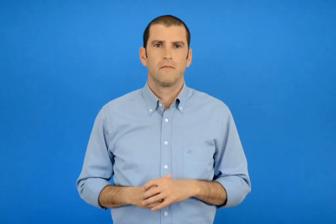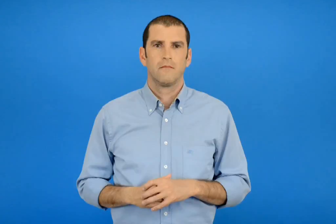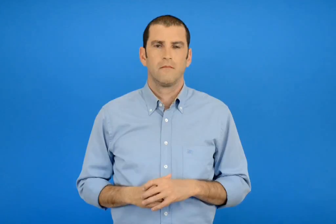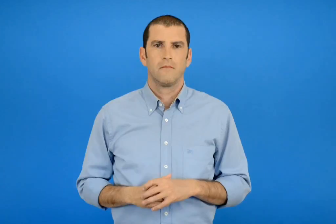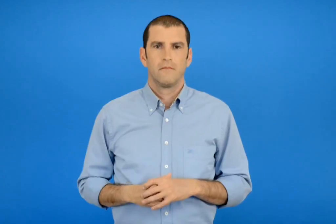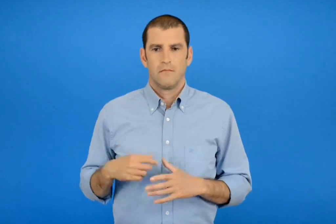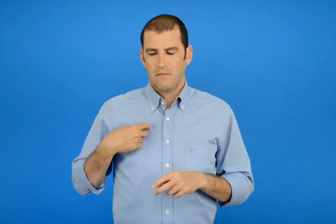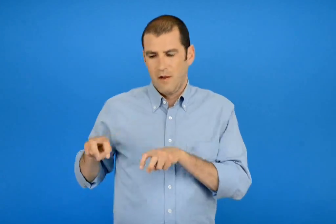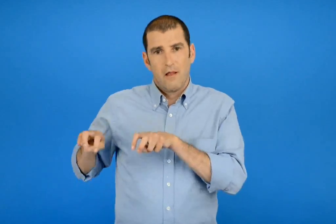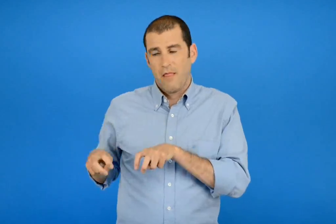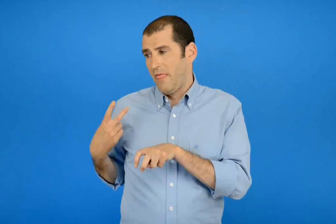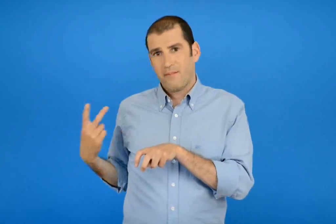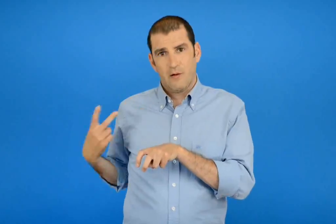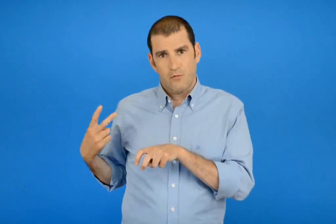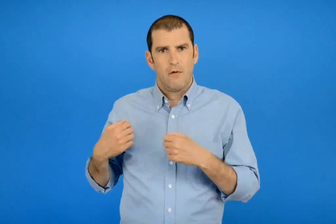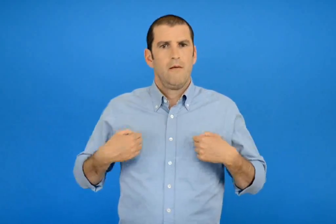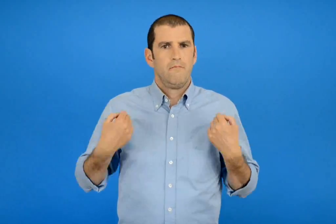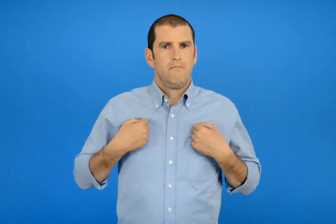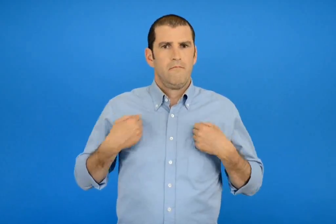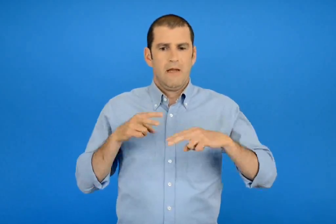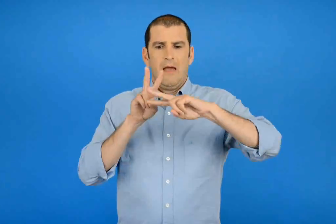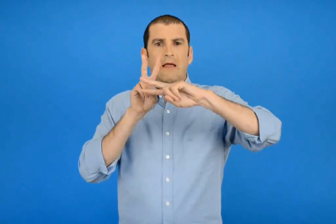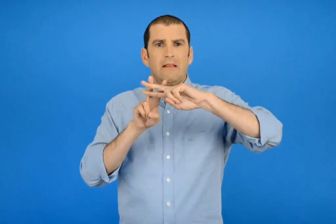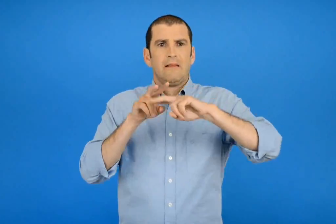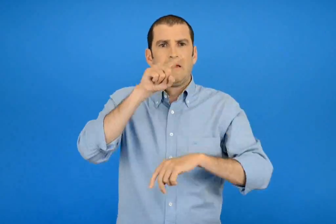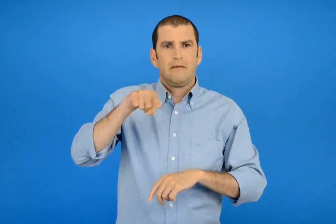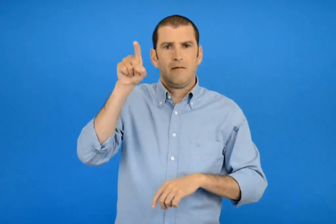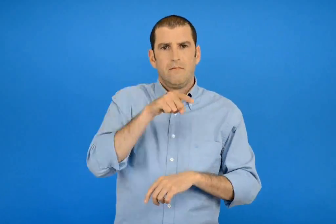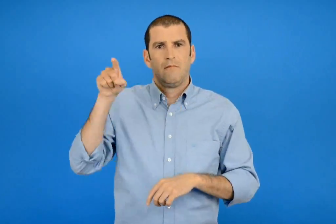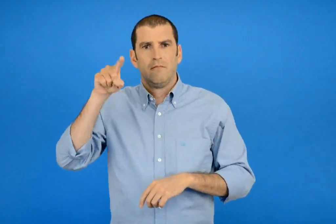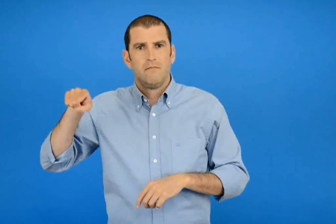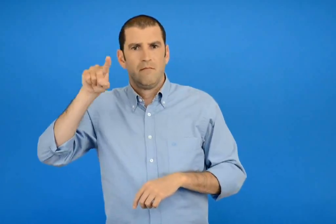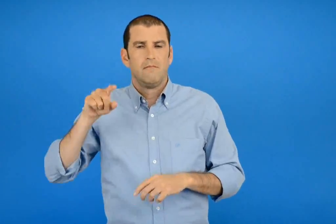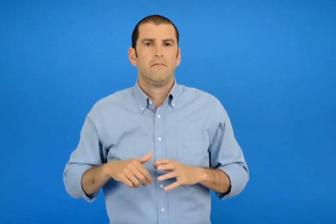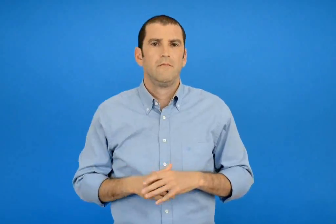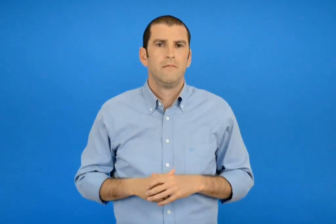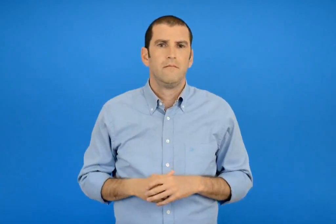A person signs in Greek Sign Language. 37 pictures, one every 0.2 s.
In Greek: παίζω με τον διπλανό μου τρίλιζα
